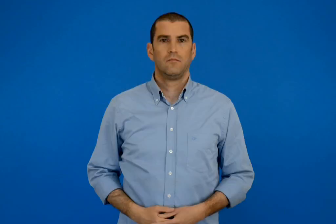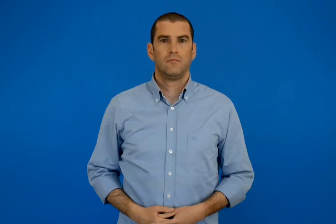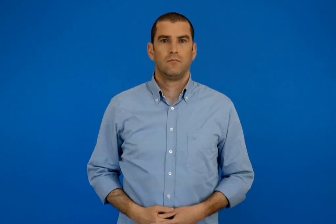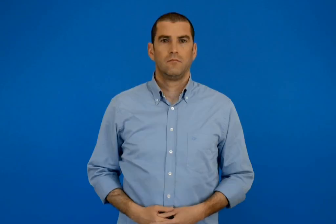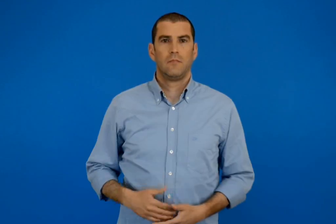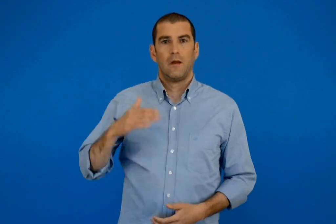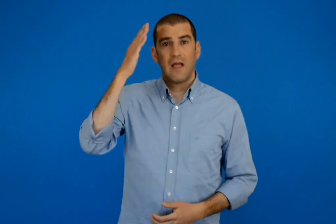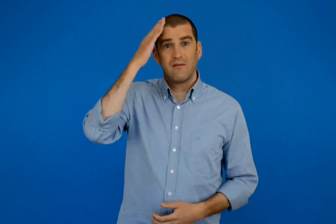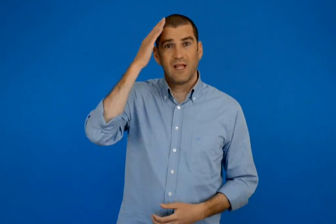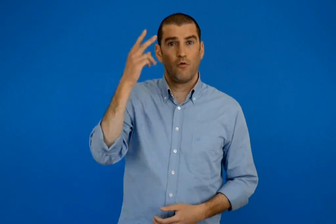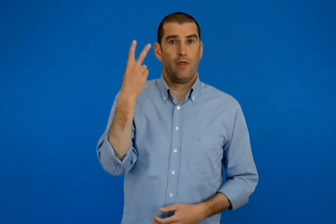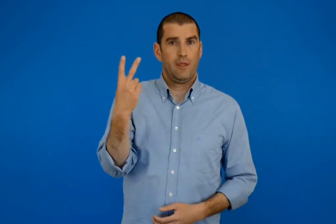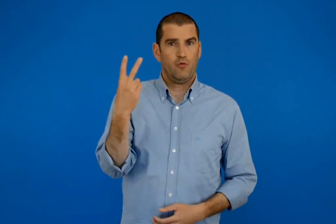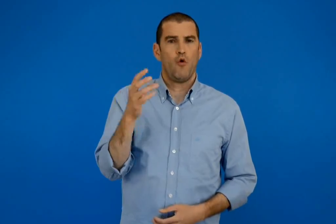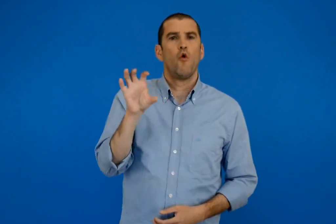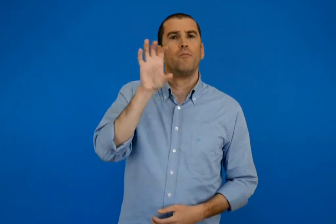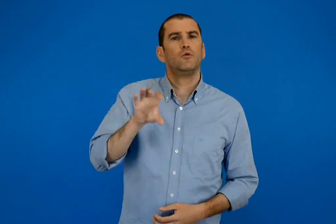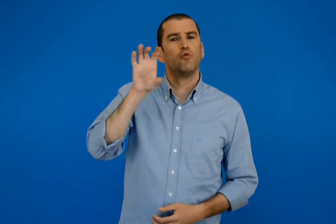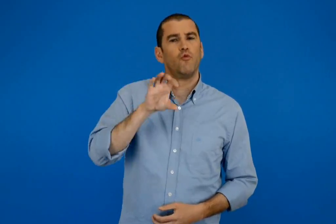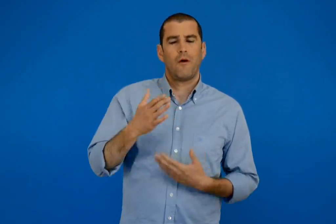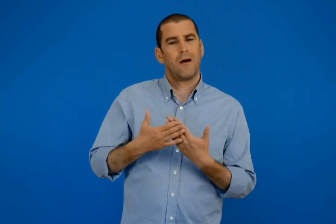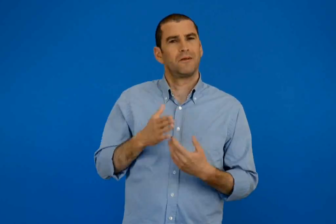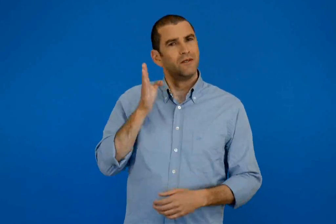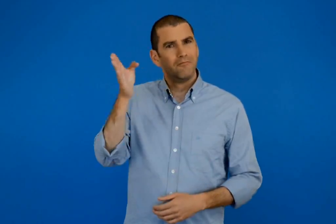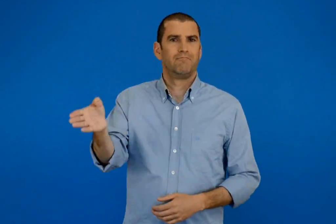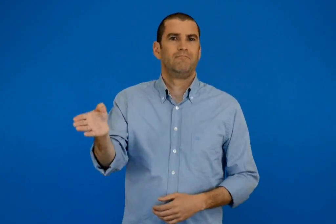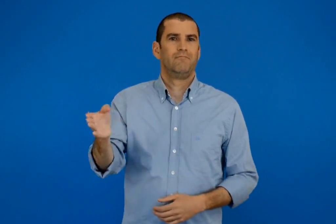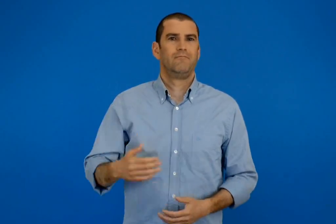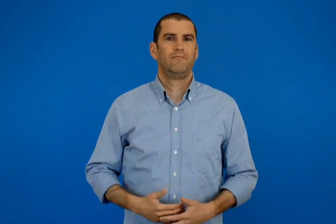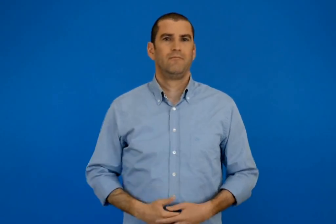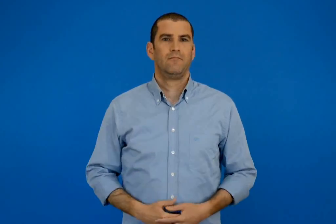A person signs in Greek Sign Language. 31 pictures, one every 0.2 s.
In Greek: κεφάλαιο 2 μια επίσκεψη στο μουσείο
